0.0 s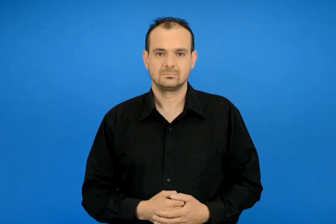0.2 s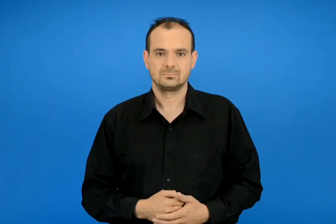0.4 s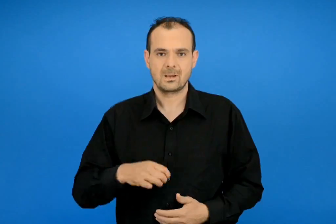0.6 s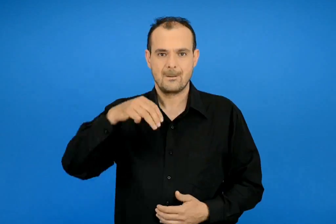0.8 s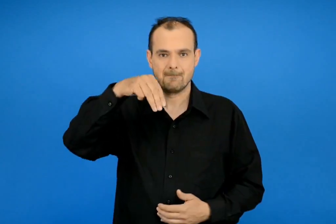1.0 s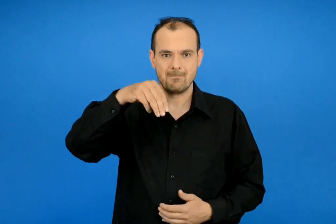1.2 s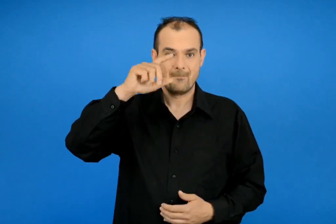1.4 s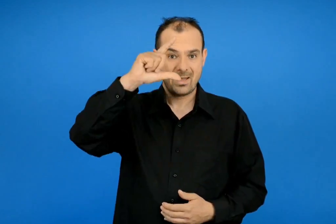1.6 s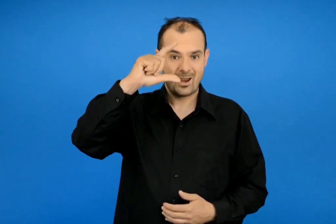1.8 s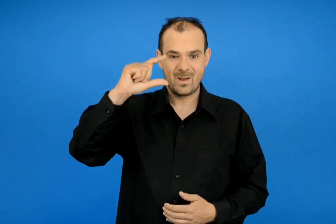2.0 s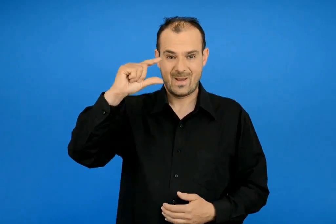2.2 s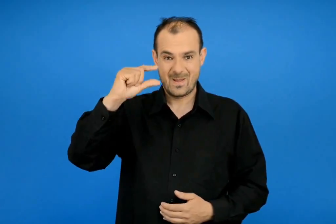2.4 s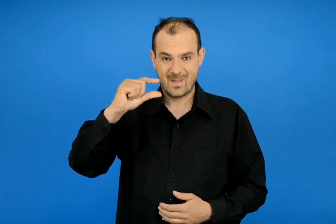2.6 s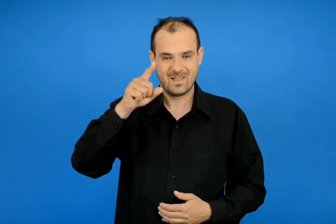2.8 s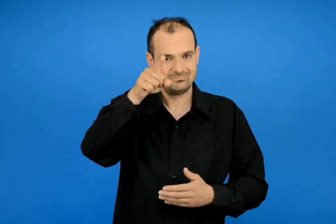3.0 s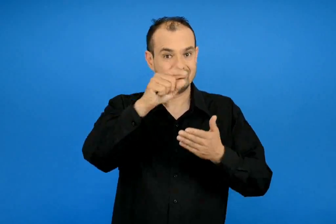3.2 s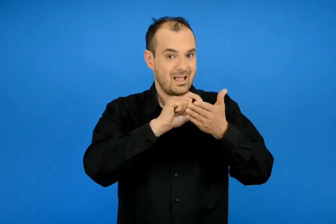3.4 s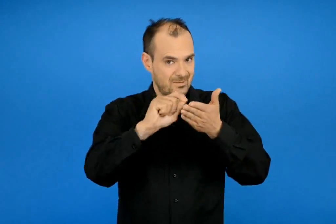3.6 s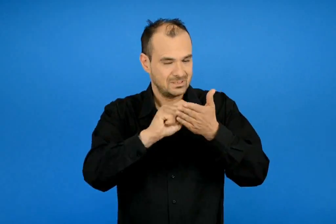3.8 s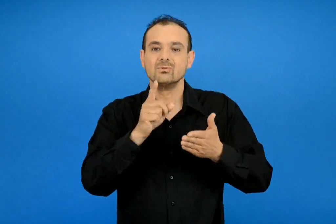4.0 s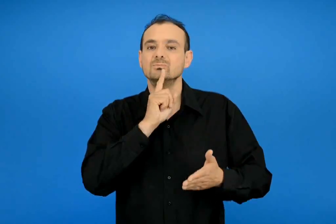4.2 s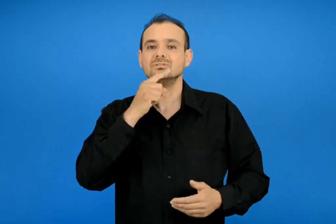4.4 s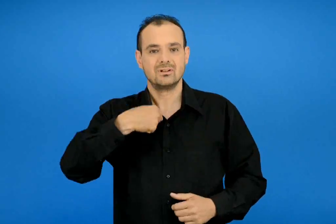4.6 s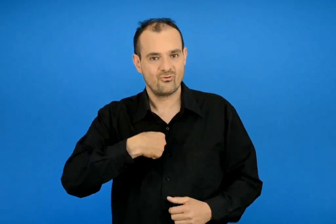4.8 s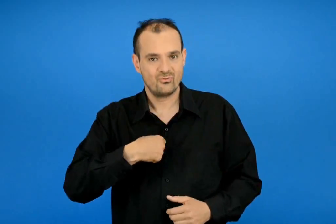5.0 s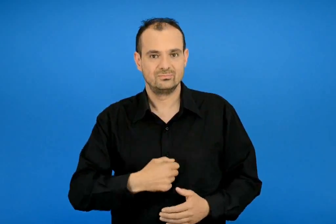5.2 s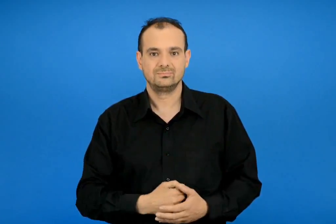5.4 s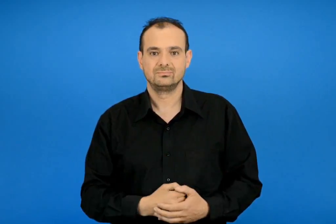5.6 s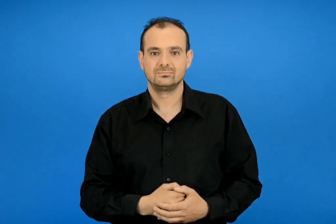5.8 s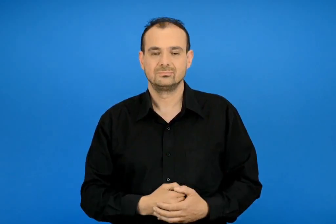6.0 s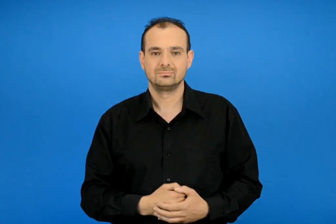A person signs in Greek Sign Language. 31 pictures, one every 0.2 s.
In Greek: γράψε μ μ όπως εγώ
